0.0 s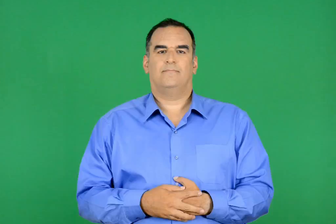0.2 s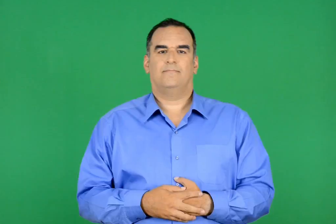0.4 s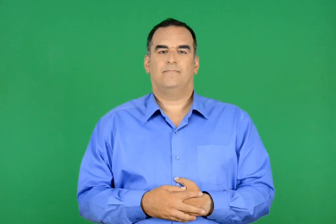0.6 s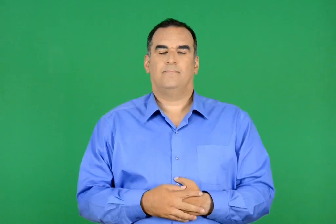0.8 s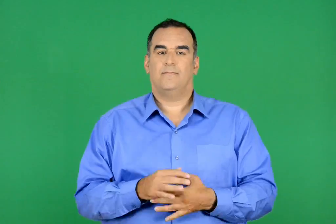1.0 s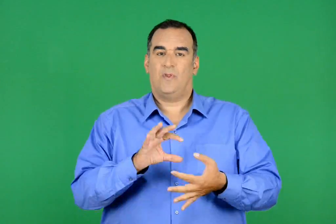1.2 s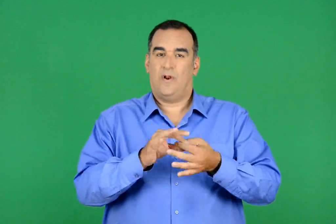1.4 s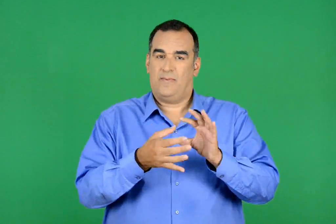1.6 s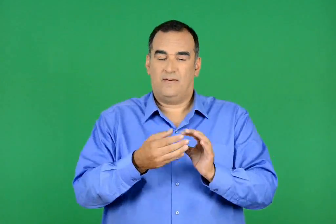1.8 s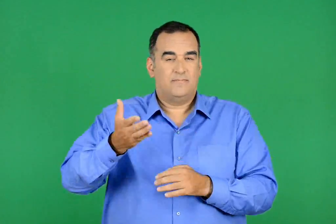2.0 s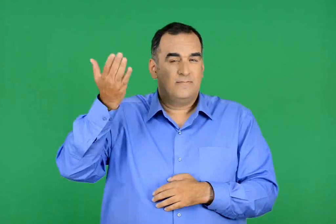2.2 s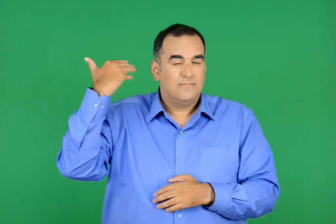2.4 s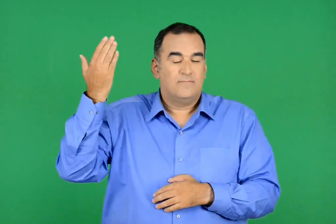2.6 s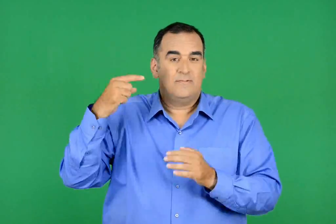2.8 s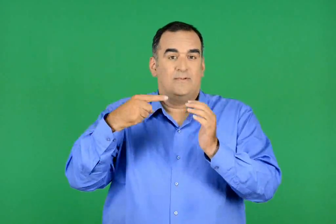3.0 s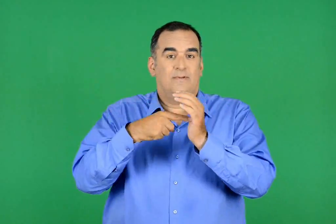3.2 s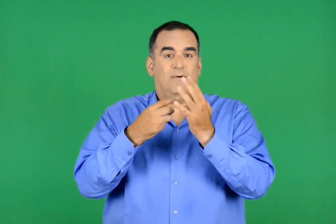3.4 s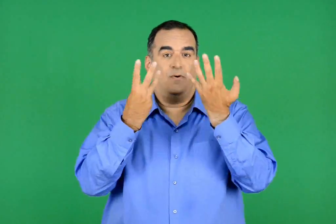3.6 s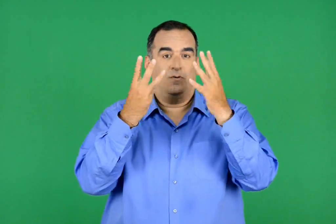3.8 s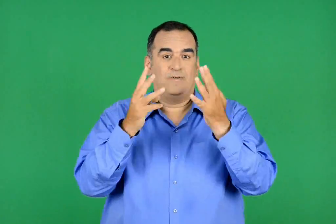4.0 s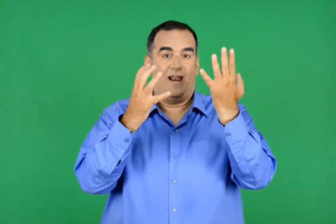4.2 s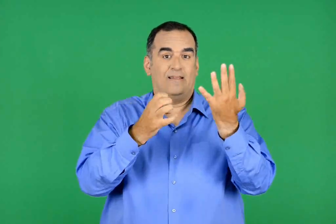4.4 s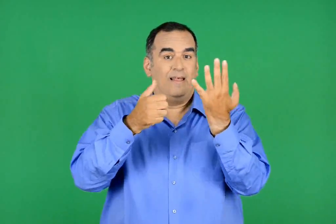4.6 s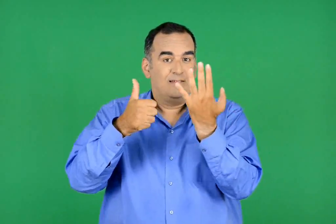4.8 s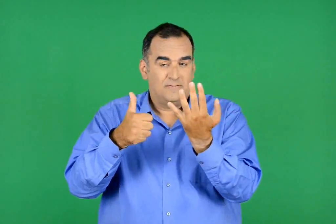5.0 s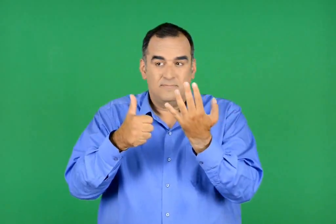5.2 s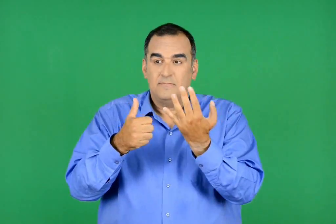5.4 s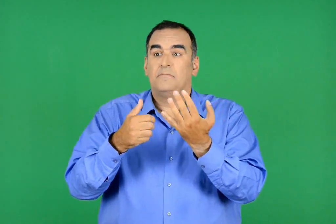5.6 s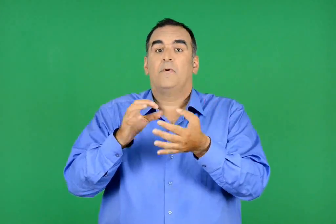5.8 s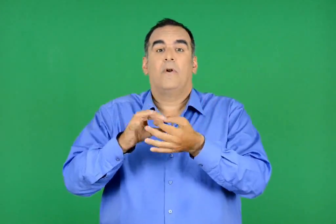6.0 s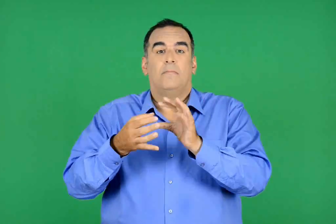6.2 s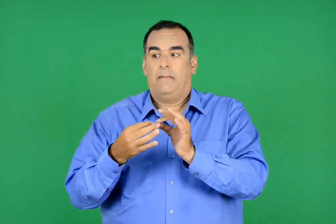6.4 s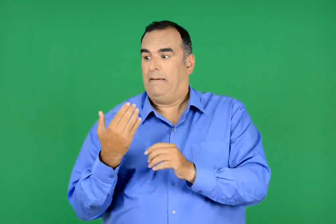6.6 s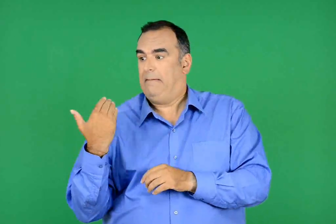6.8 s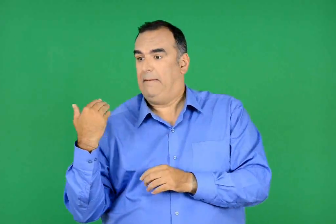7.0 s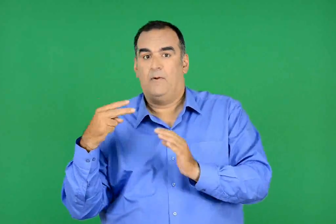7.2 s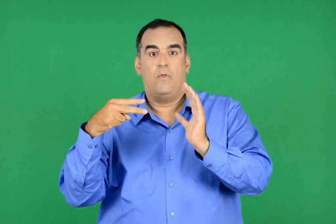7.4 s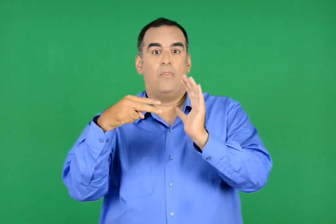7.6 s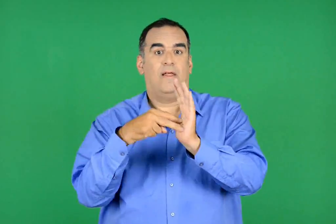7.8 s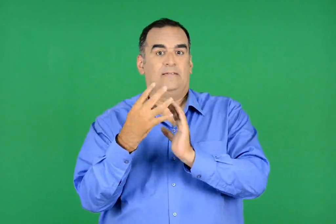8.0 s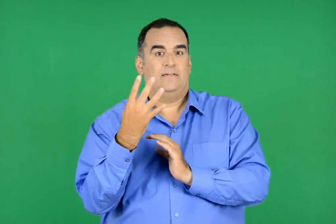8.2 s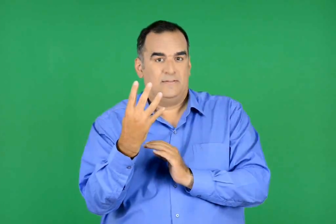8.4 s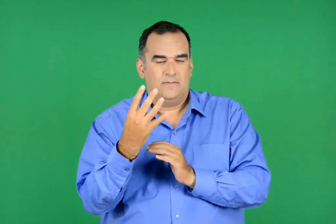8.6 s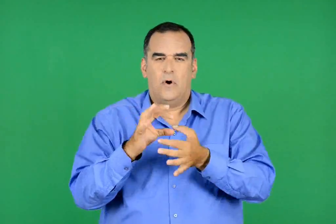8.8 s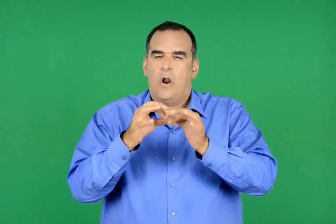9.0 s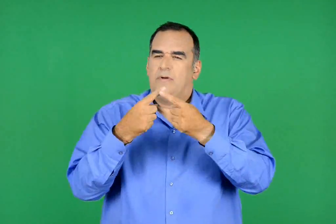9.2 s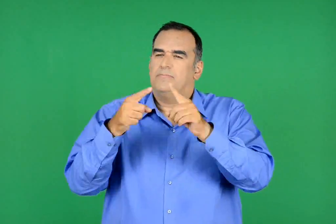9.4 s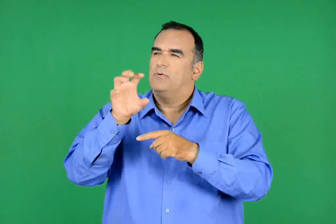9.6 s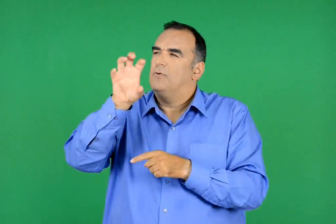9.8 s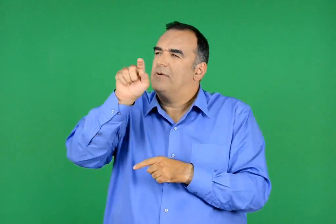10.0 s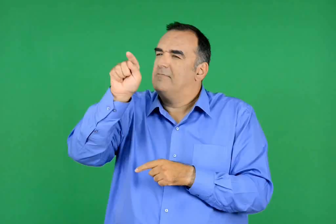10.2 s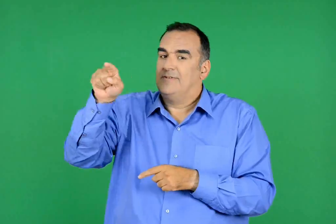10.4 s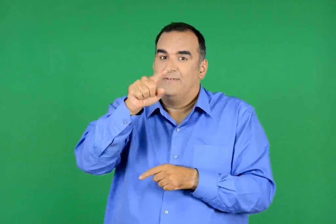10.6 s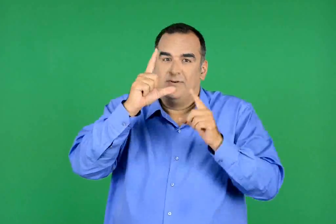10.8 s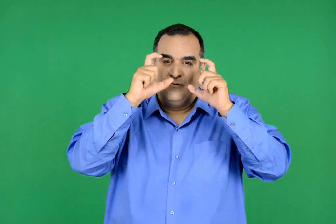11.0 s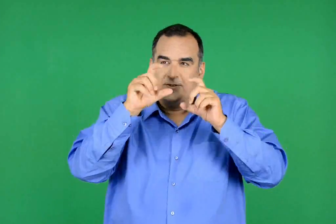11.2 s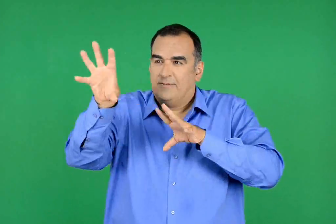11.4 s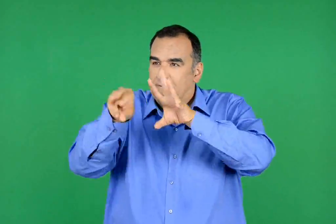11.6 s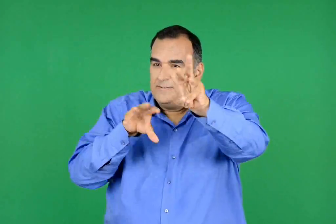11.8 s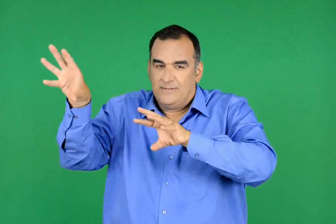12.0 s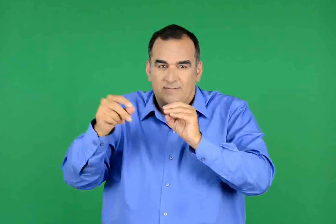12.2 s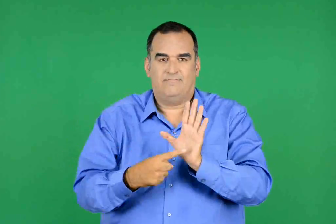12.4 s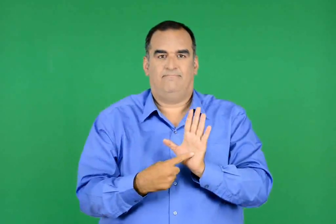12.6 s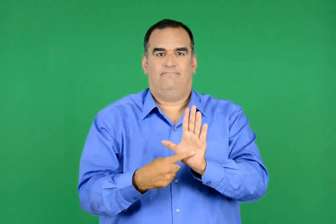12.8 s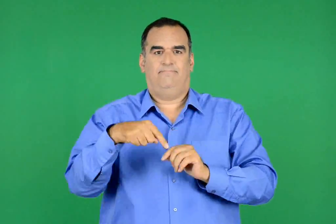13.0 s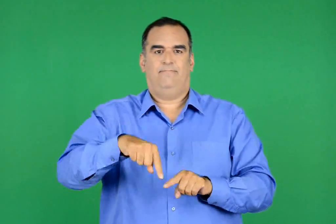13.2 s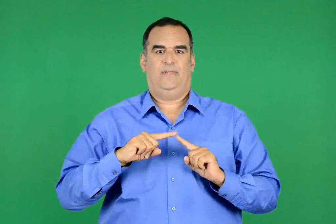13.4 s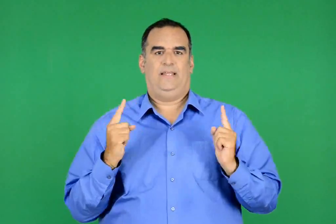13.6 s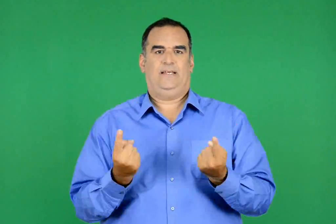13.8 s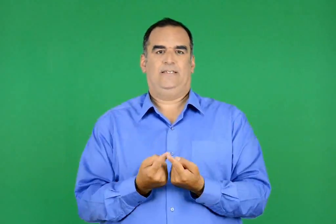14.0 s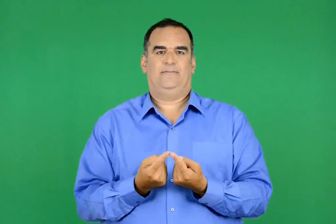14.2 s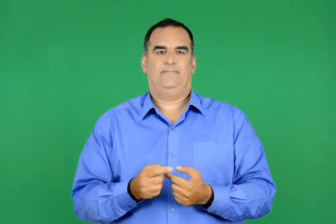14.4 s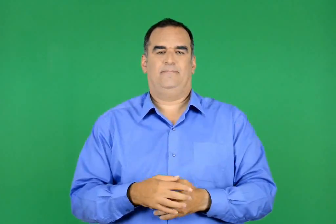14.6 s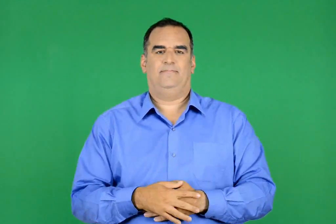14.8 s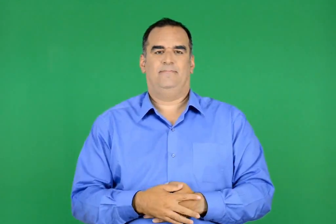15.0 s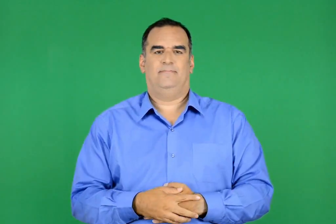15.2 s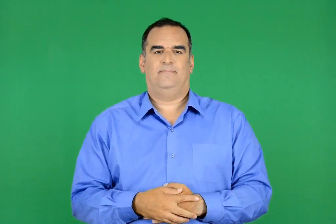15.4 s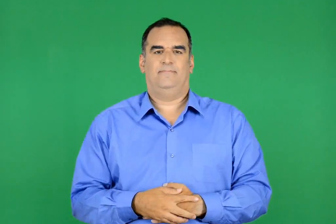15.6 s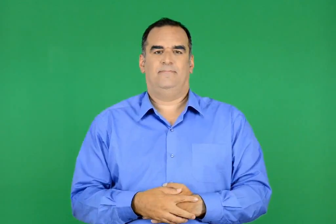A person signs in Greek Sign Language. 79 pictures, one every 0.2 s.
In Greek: να φέρετε στην τάξη εικόνες από τους ολυμπιακούς αγώνες του 1896 , του 2004 ή από αγώνες που έγιναν σε άλλες χώρες
